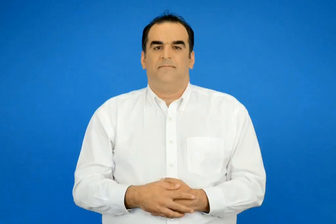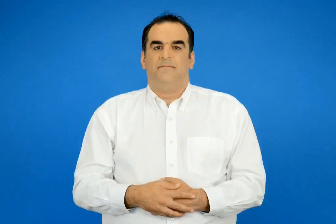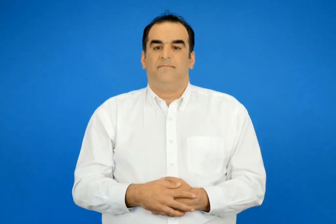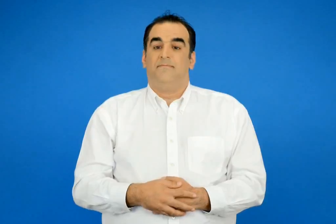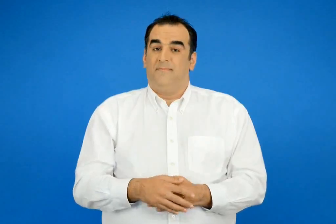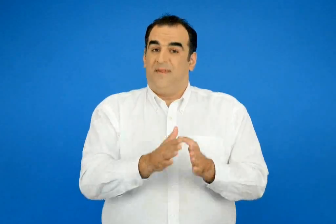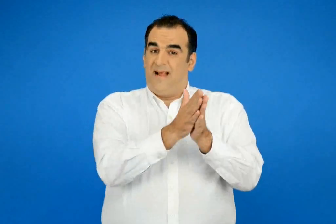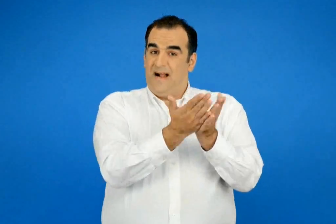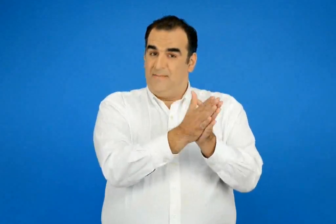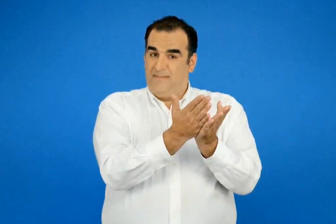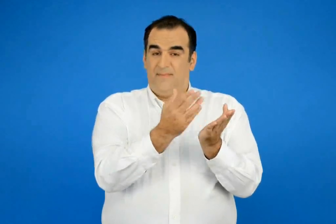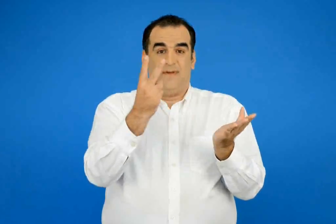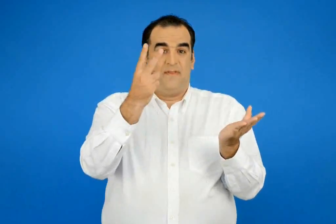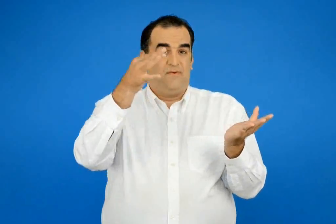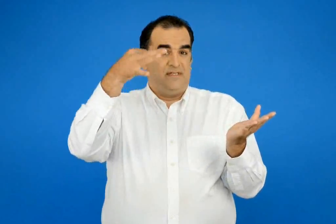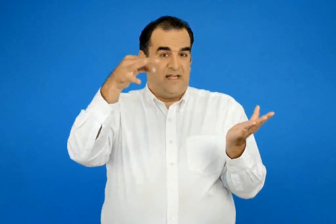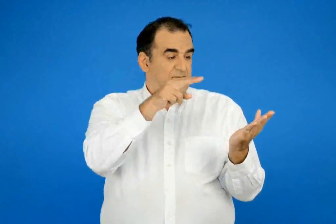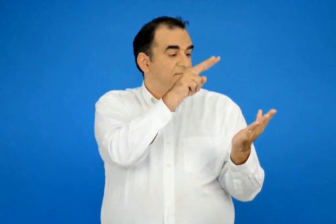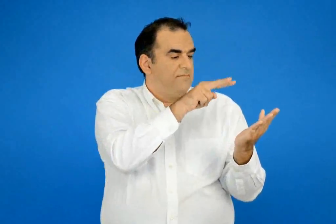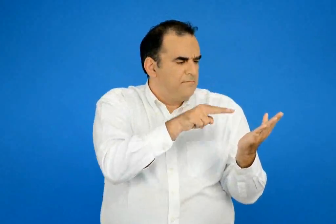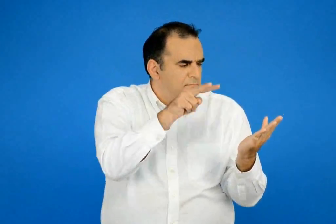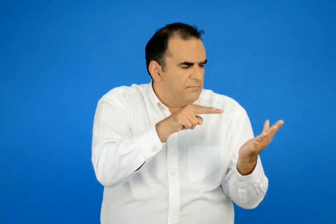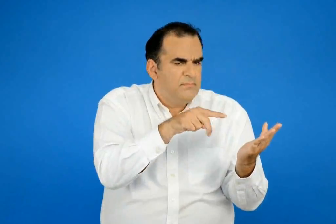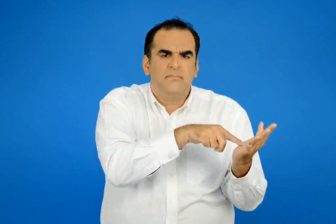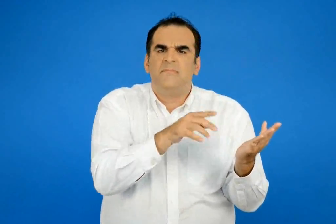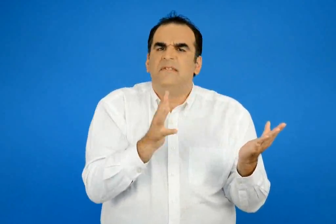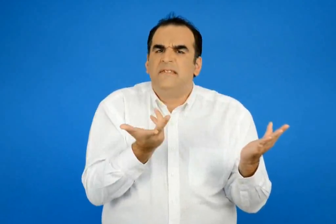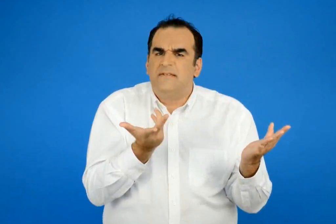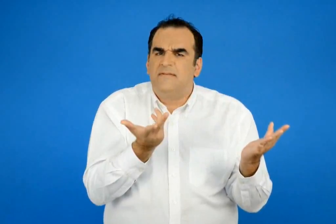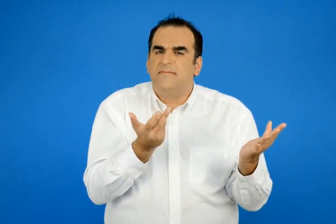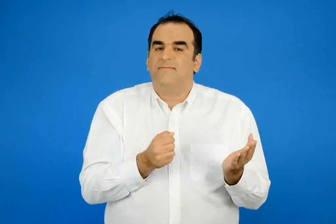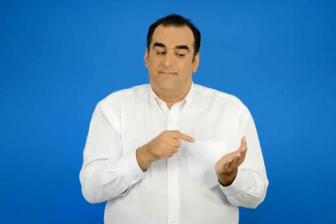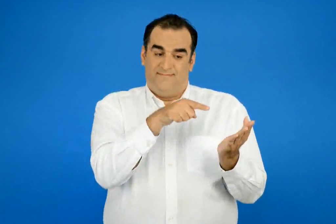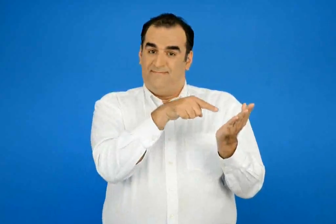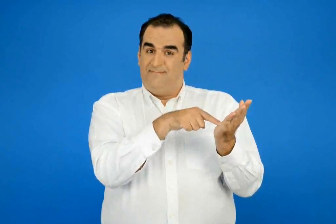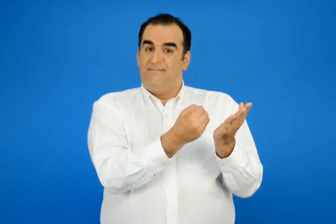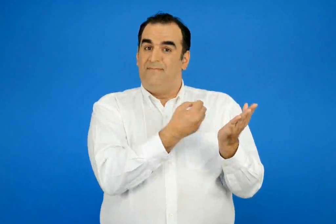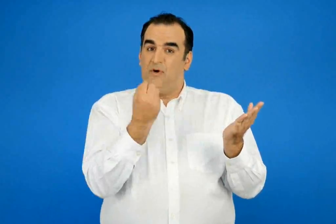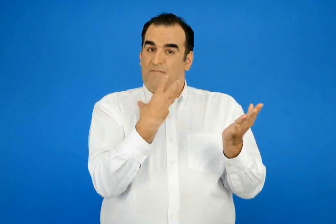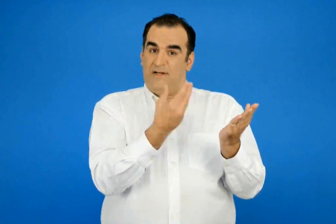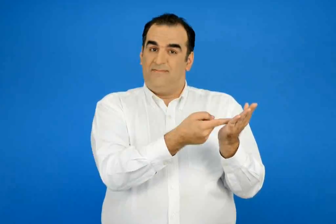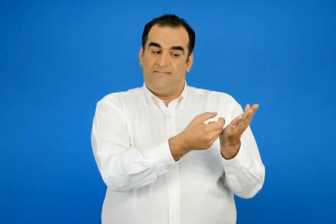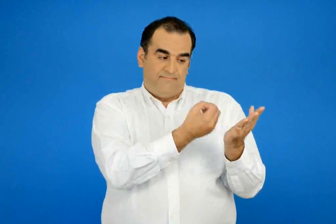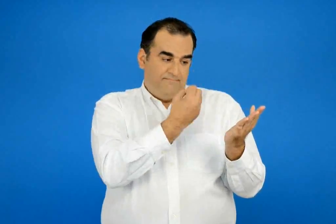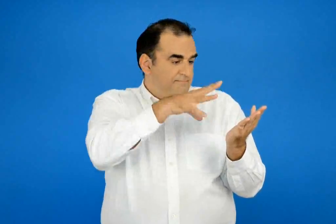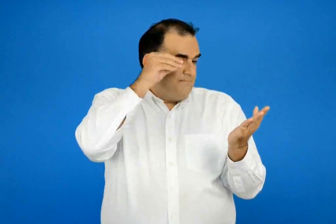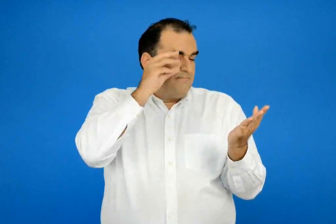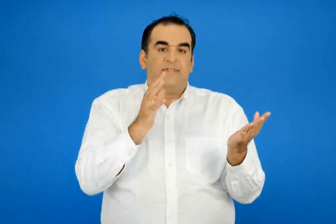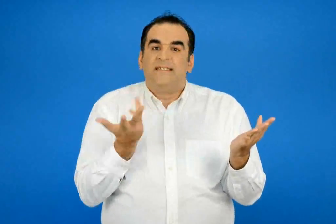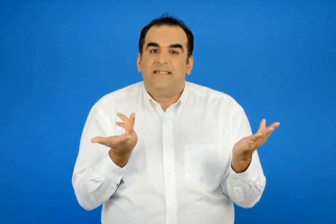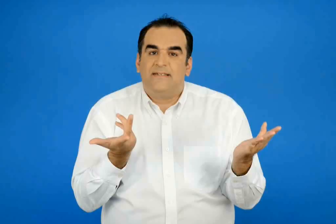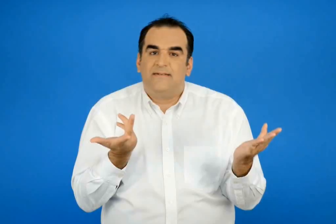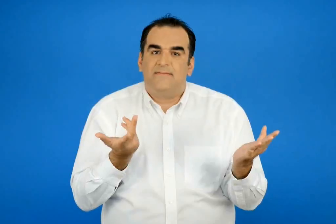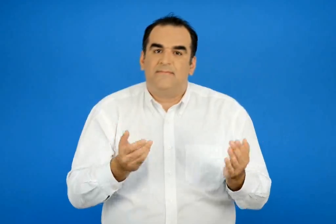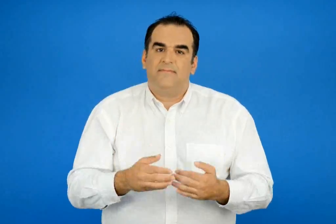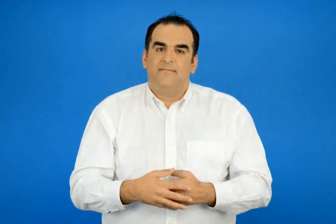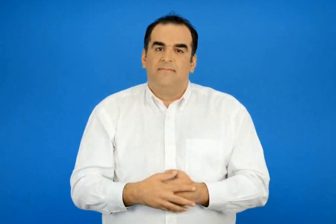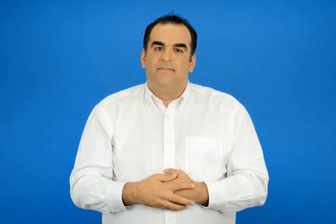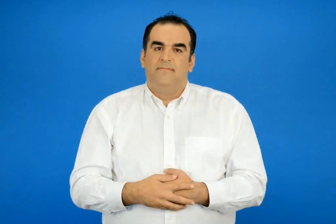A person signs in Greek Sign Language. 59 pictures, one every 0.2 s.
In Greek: τι είναι καθένα από τα έντυπα που βλέπεις σε αυτές τις δύο σελίδες ; τι πληροφορίες μας δίνει ;
